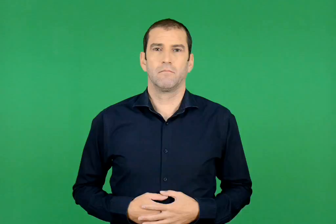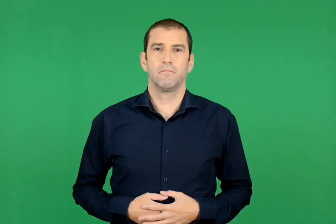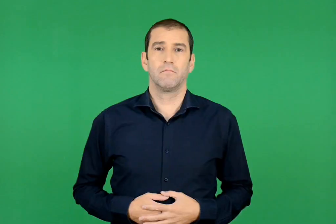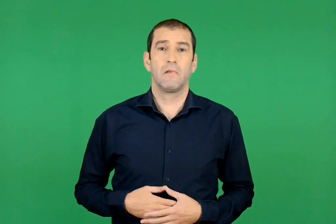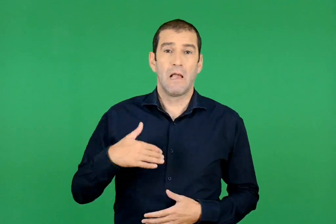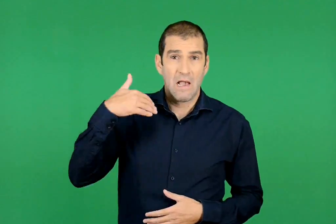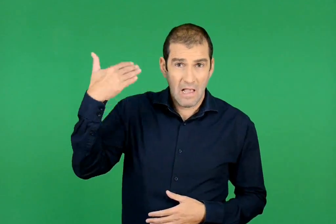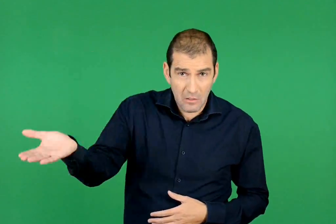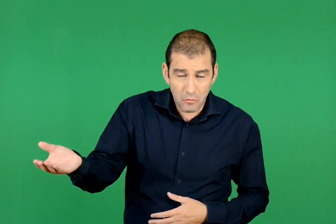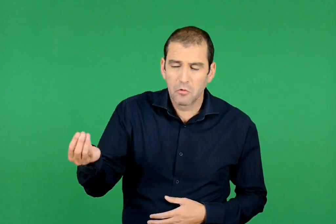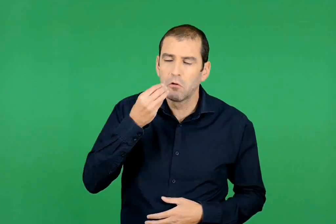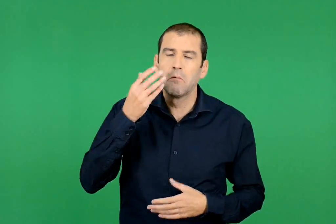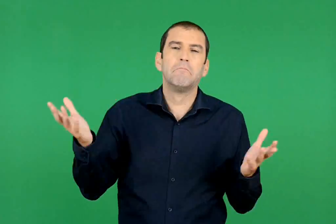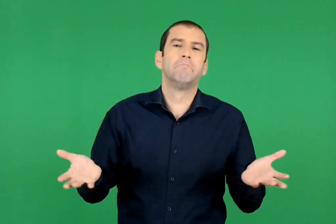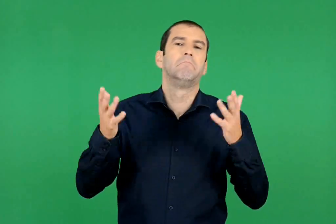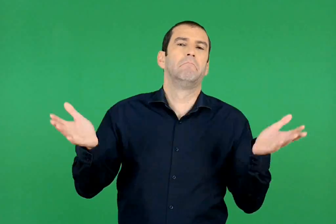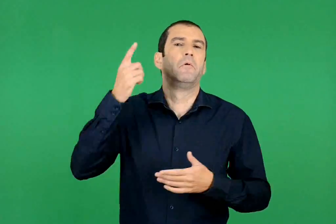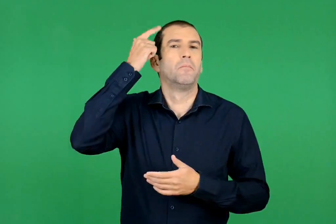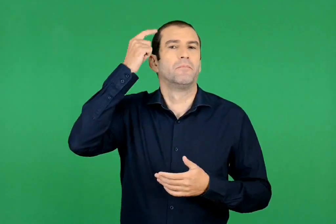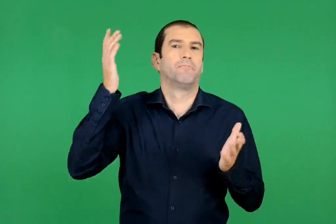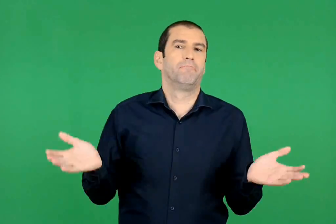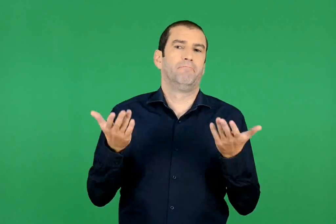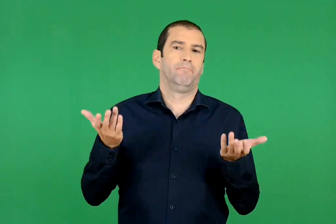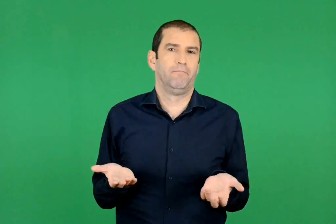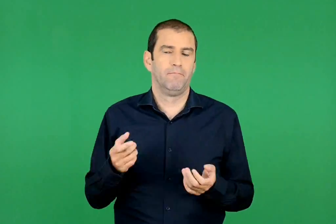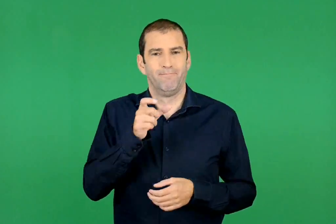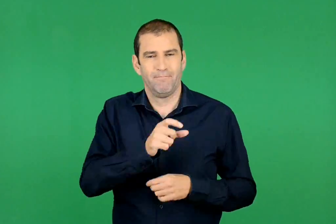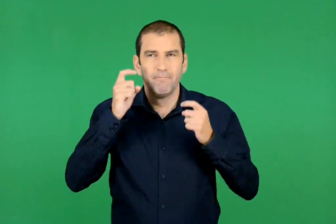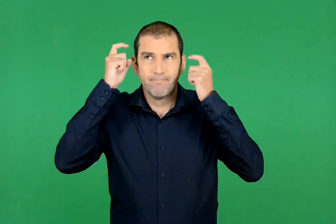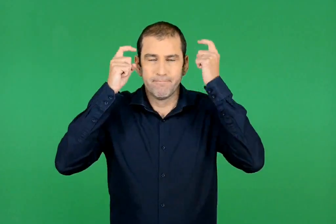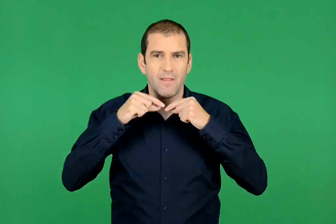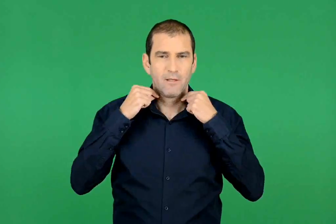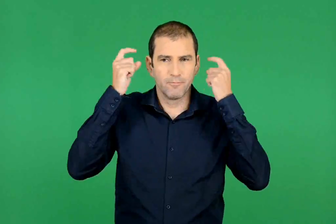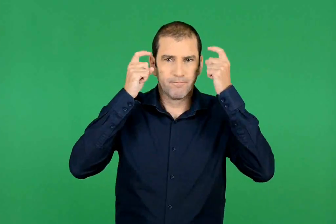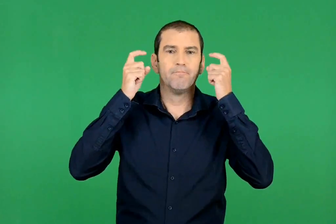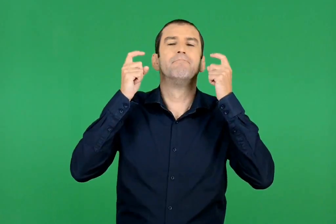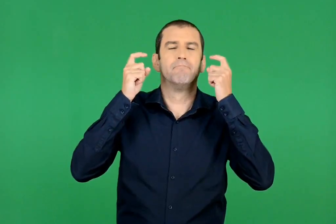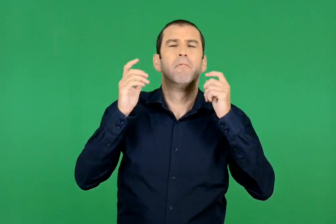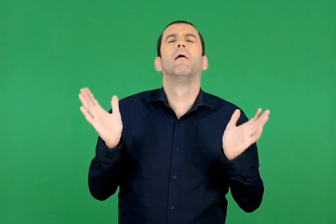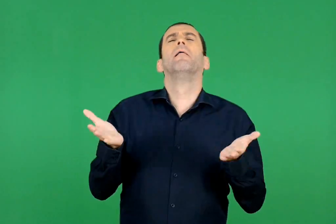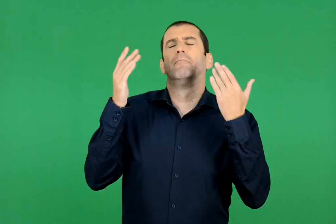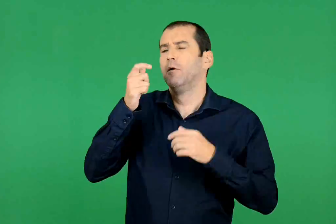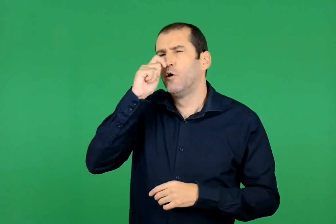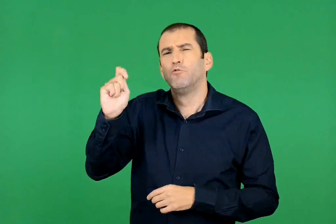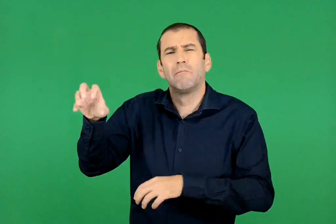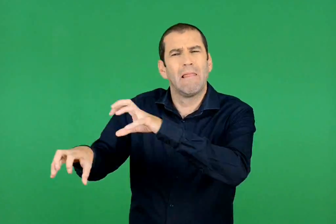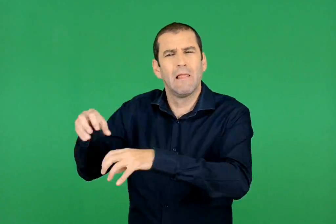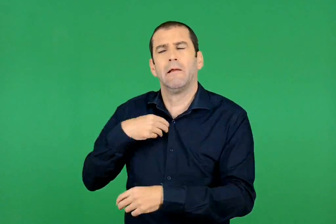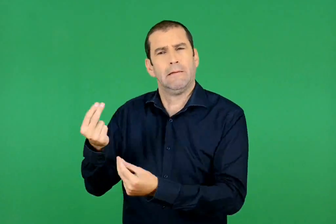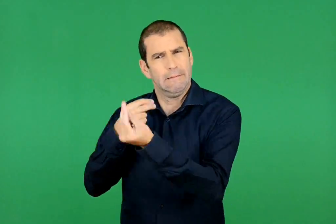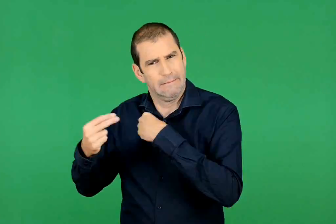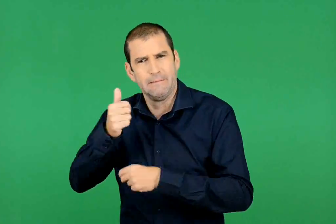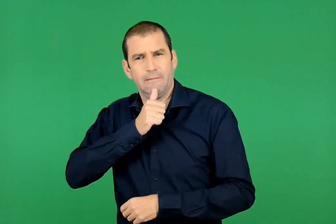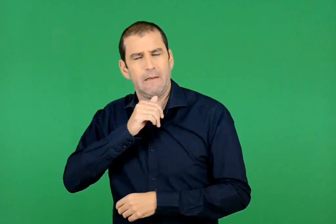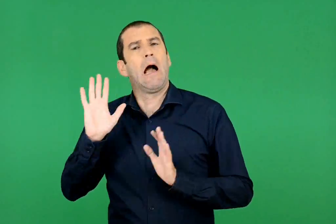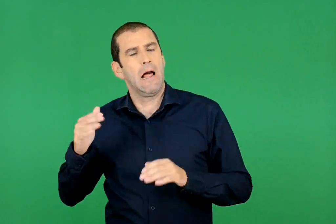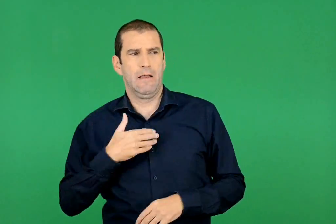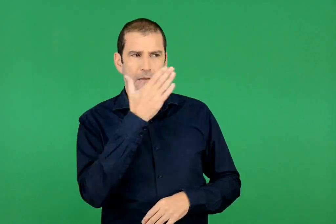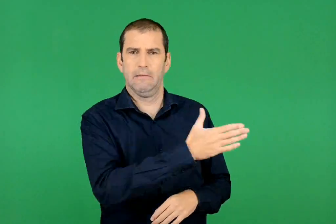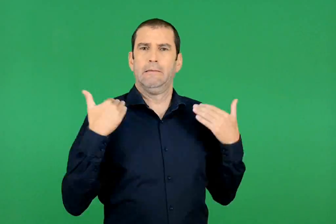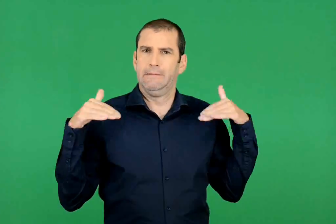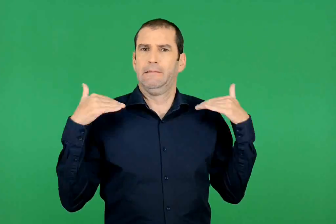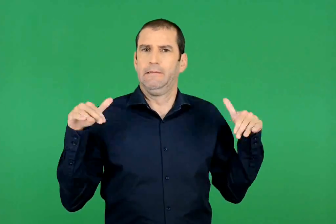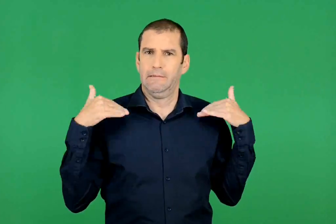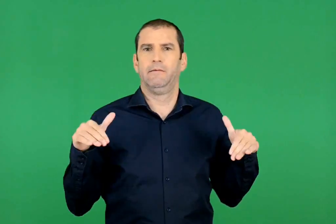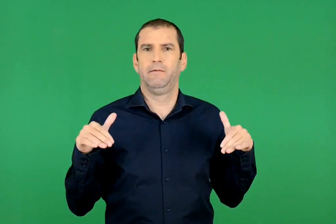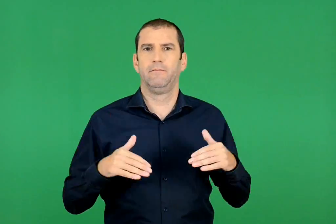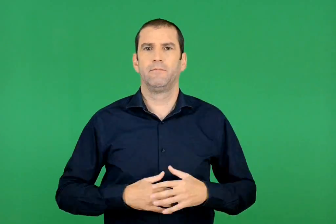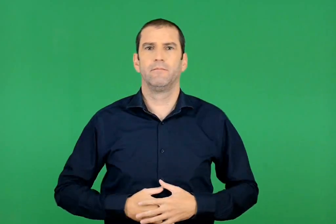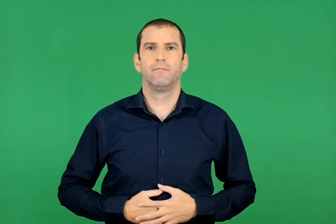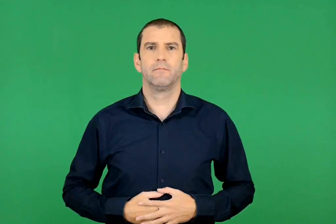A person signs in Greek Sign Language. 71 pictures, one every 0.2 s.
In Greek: έξω τρως ό ,τι σου τύχει. θα φάω σκουπίδια , τι να κάνω , αλλά θα πάω στο γυμναστήριο , σκέφτηκε
